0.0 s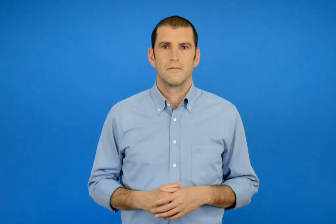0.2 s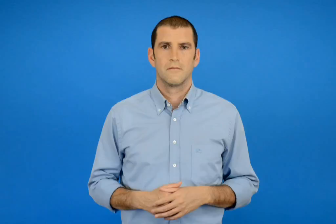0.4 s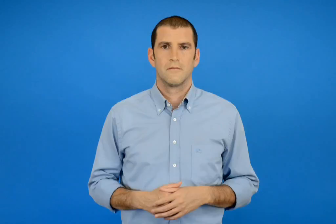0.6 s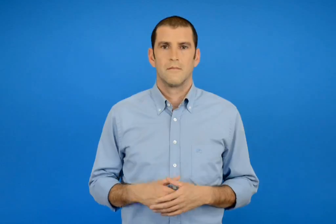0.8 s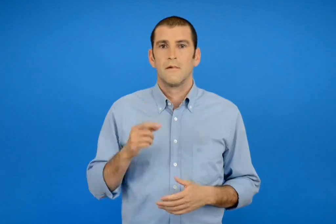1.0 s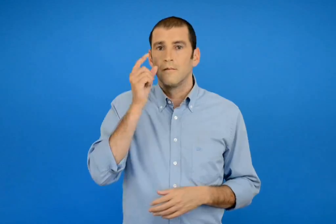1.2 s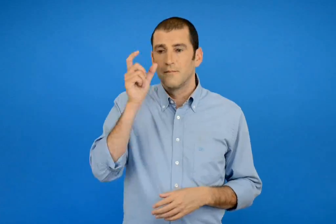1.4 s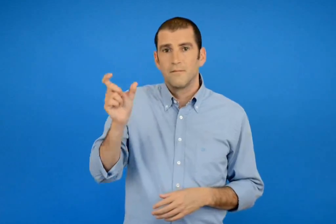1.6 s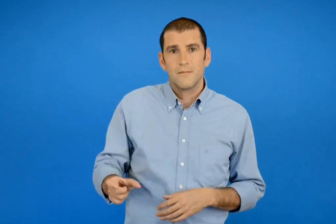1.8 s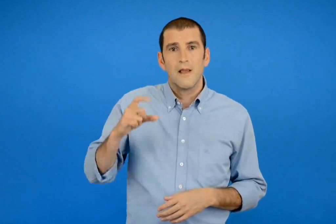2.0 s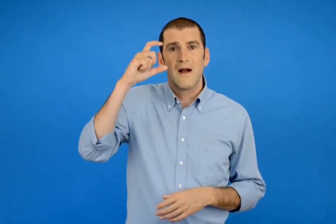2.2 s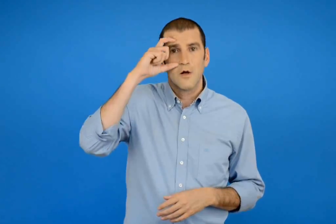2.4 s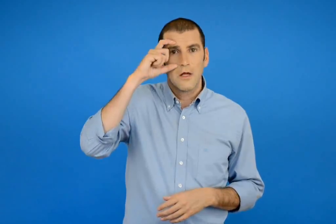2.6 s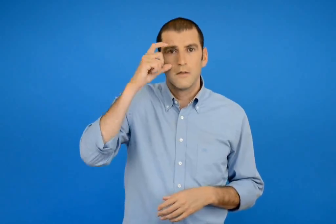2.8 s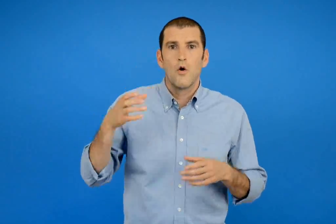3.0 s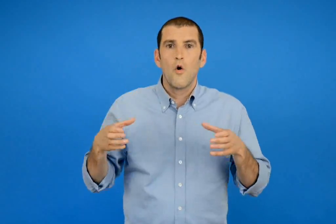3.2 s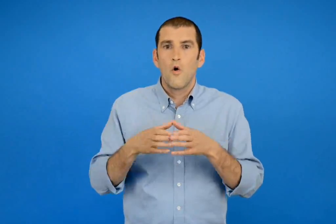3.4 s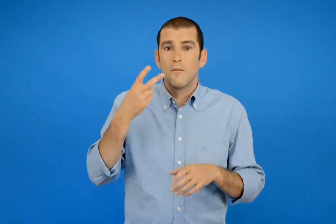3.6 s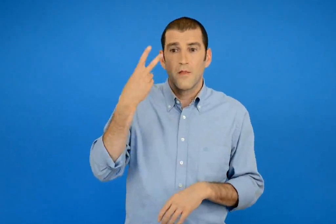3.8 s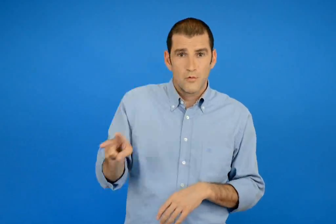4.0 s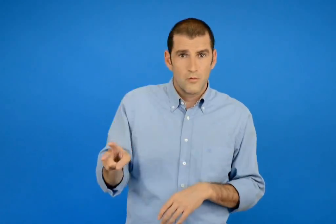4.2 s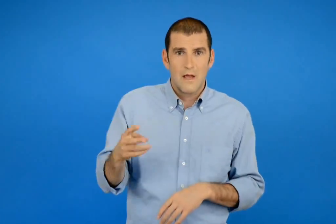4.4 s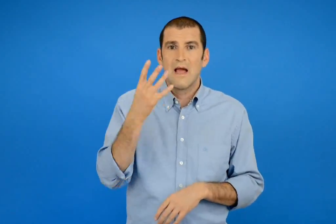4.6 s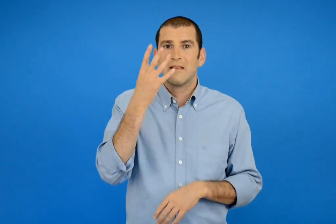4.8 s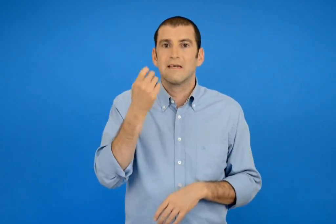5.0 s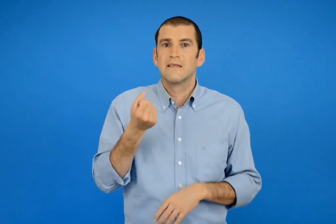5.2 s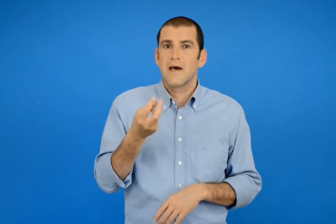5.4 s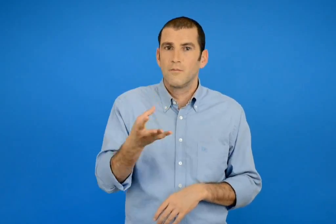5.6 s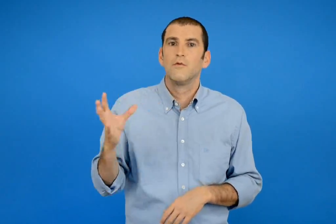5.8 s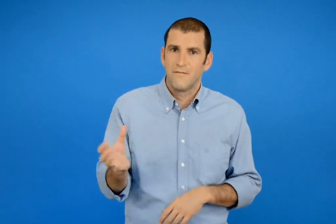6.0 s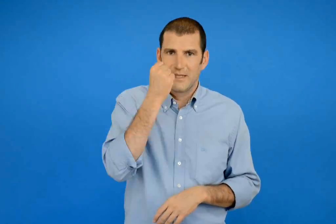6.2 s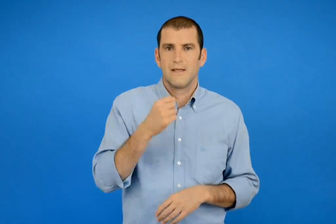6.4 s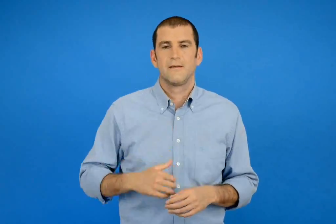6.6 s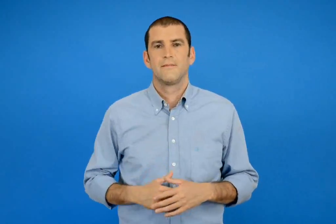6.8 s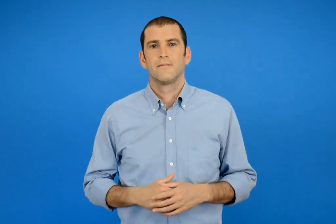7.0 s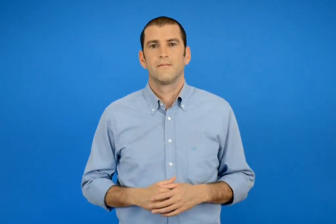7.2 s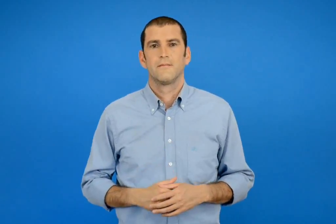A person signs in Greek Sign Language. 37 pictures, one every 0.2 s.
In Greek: η ομάδα του νικόλα βρήκε 4 αριθμούς
